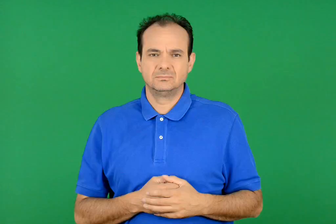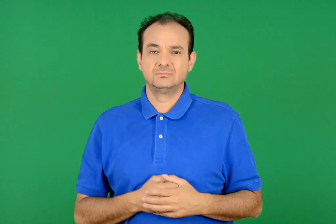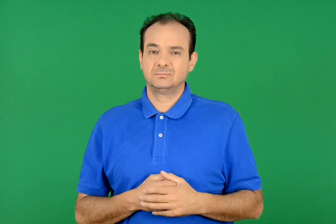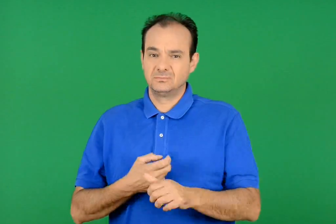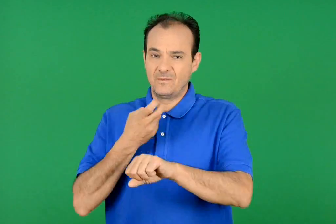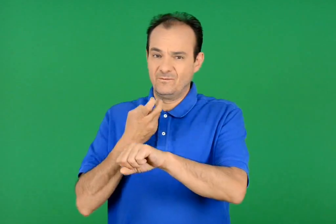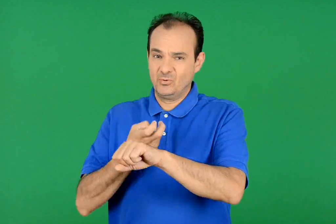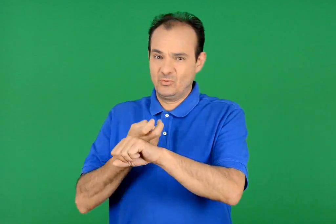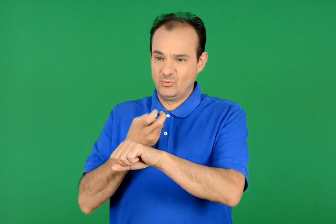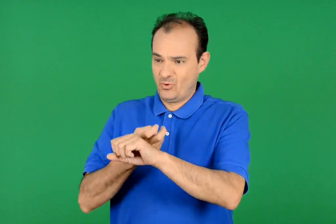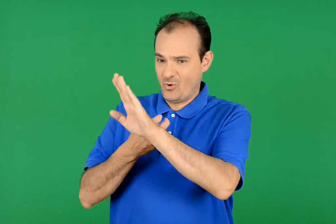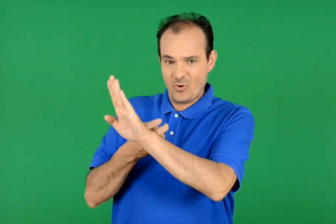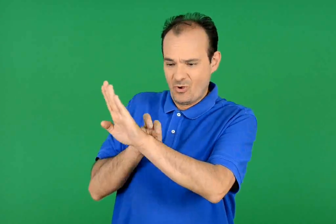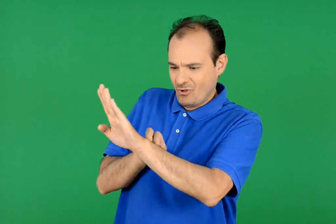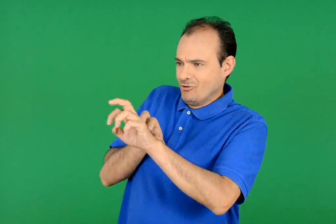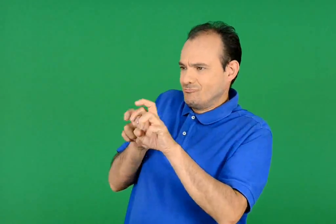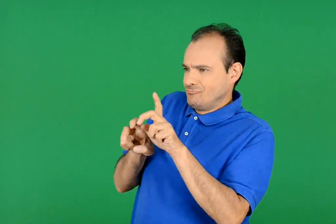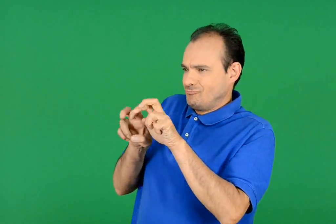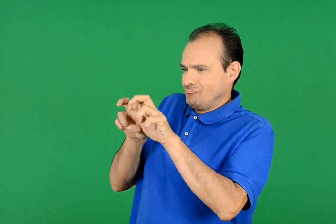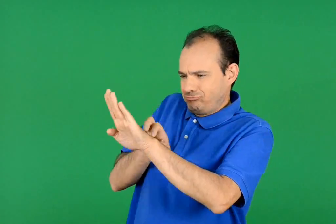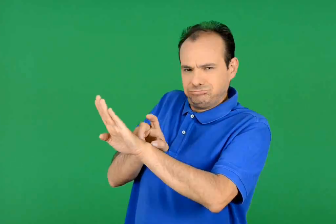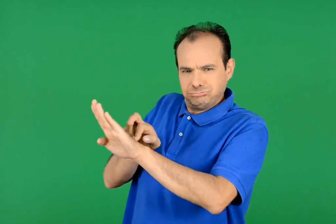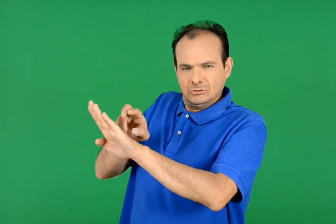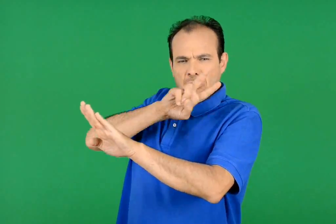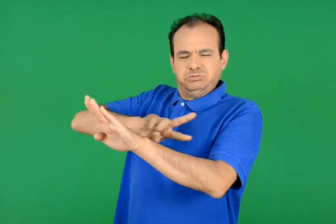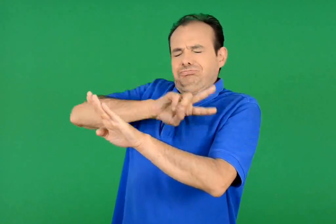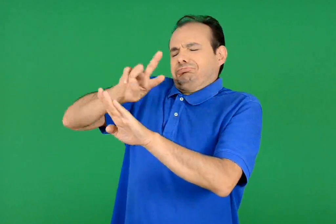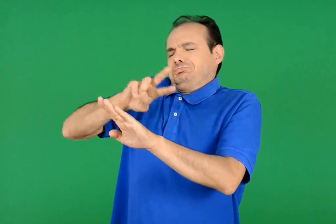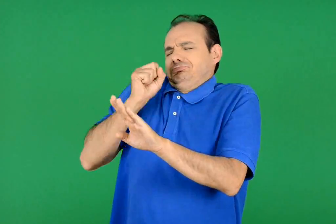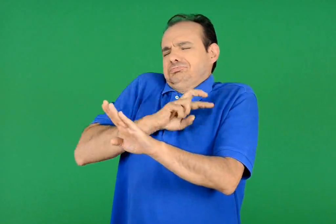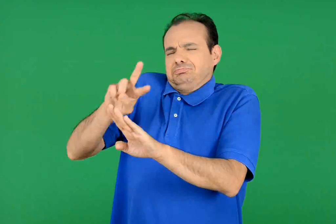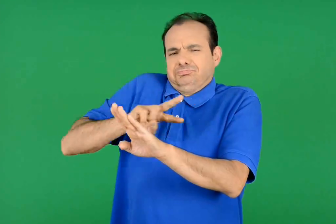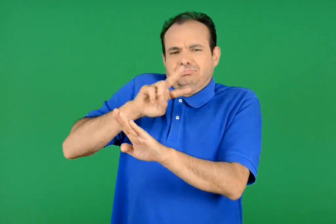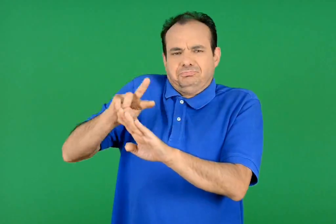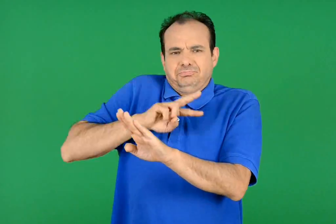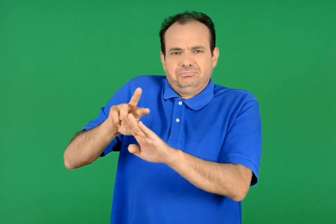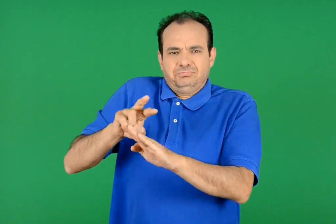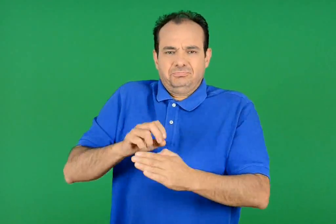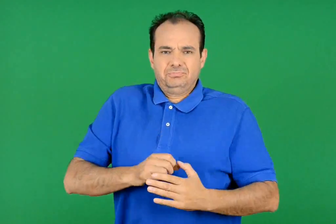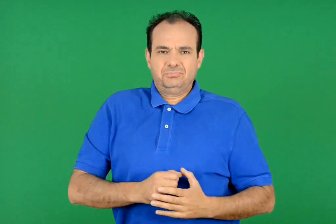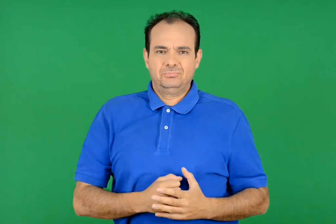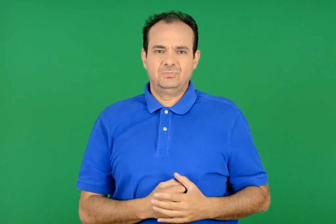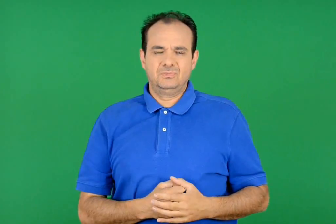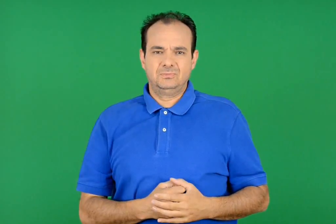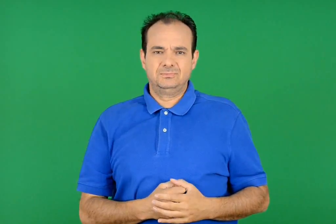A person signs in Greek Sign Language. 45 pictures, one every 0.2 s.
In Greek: σαν έφτασαν σε μια ράχη , τους καλωσόρισε ο κρύος αέρας
